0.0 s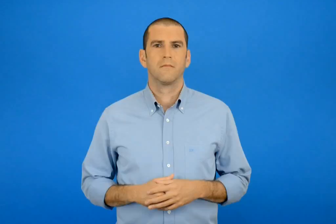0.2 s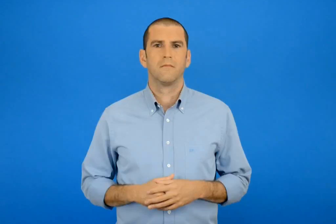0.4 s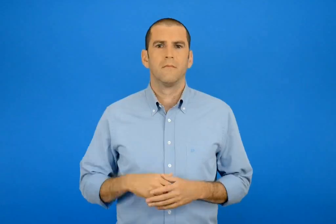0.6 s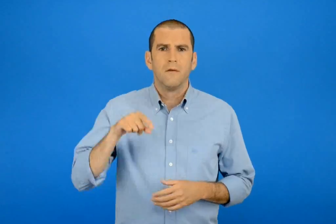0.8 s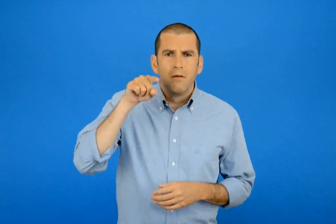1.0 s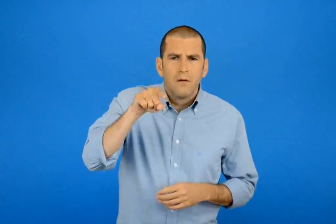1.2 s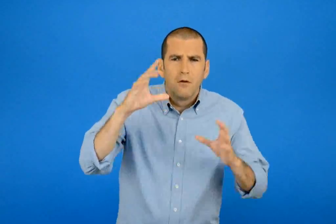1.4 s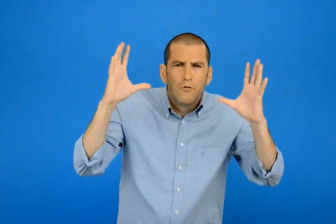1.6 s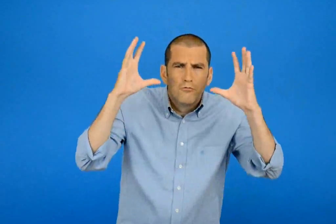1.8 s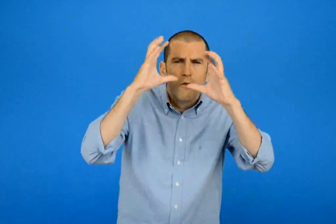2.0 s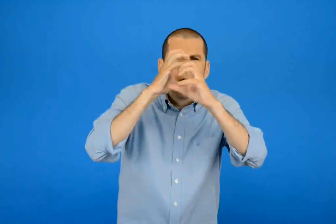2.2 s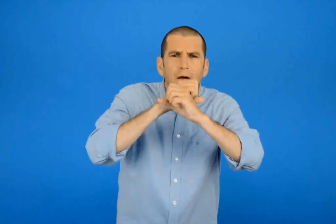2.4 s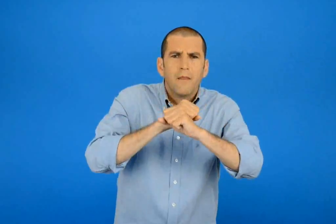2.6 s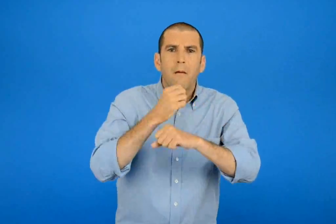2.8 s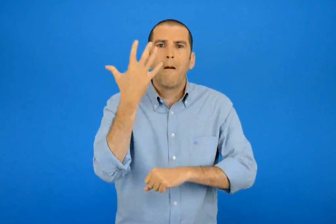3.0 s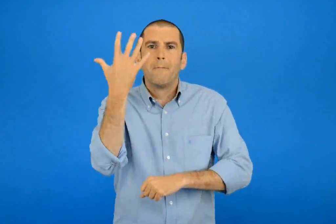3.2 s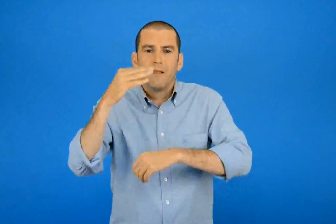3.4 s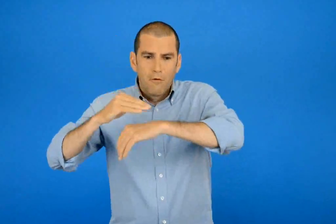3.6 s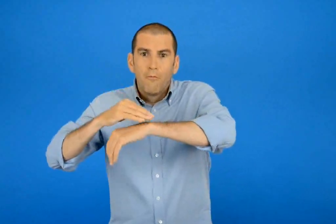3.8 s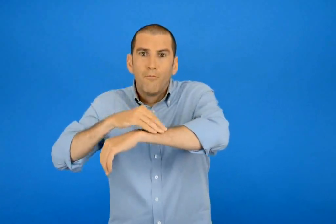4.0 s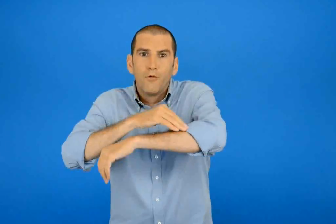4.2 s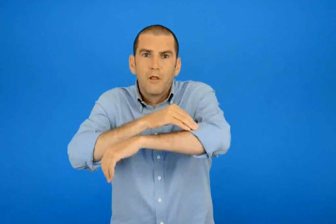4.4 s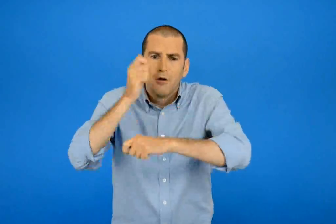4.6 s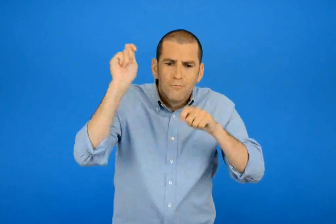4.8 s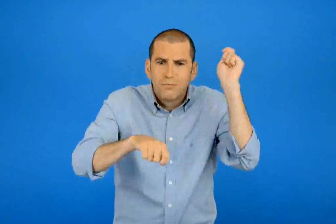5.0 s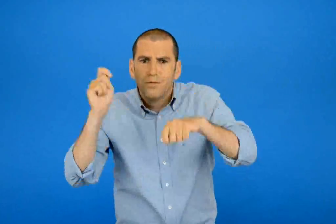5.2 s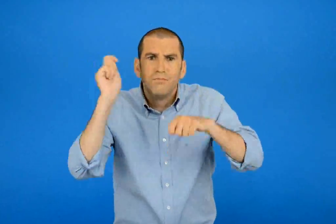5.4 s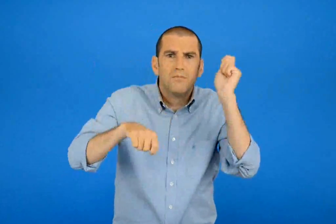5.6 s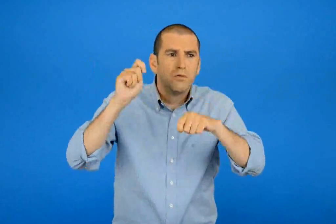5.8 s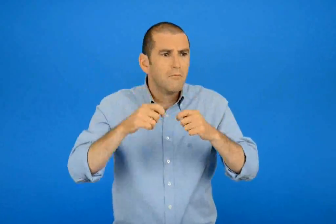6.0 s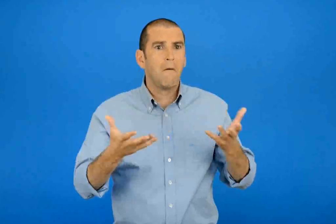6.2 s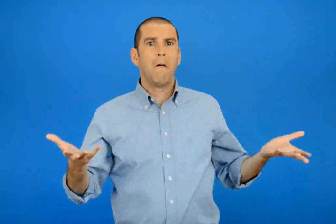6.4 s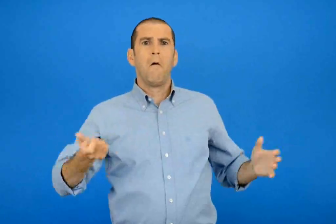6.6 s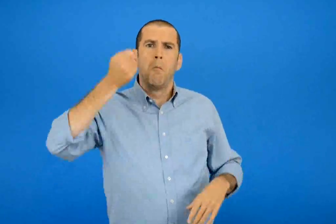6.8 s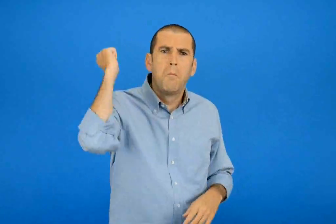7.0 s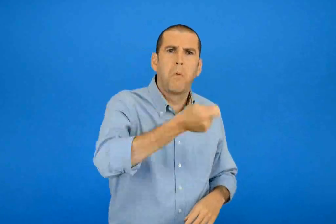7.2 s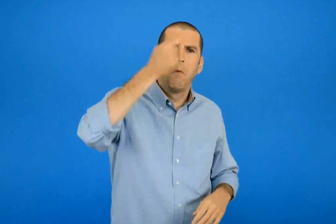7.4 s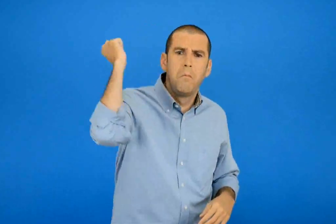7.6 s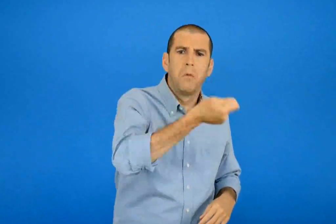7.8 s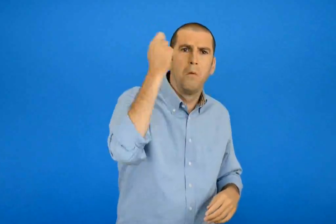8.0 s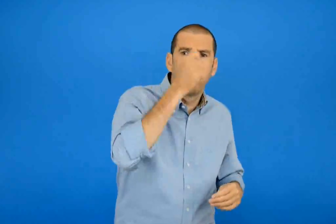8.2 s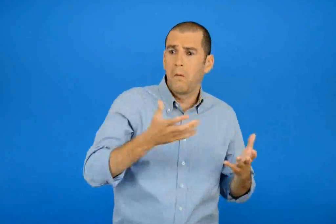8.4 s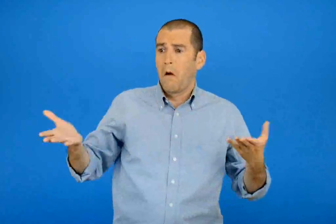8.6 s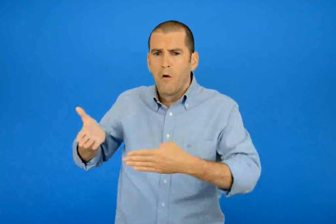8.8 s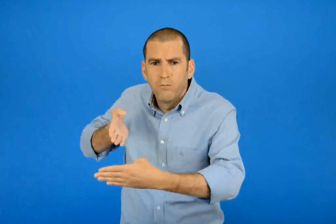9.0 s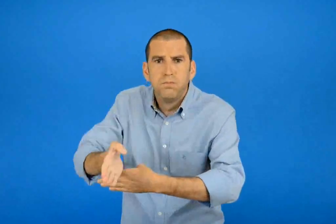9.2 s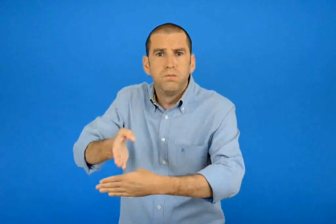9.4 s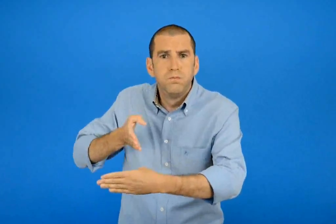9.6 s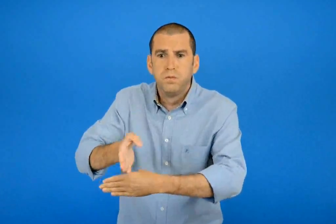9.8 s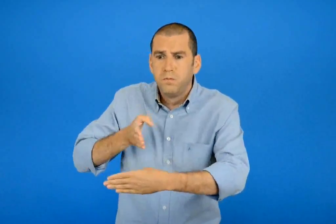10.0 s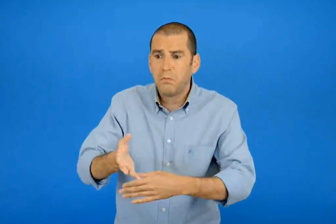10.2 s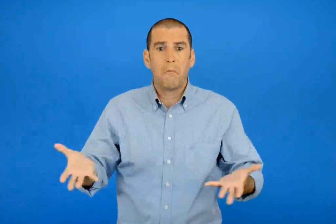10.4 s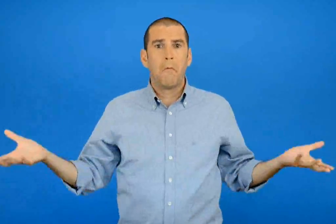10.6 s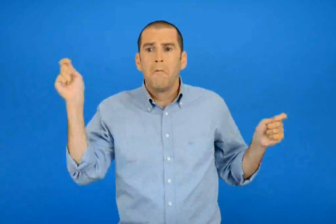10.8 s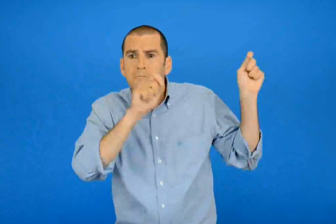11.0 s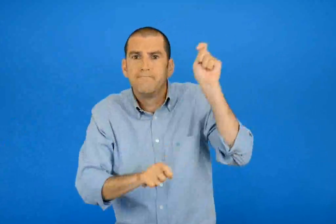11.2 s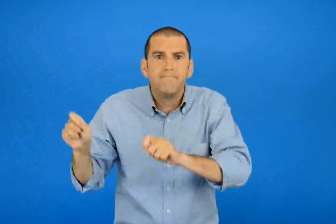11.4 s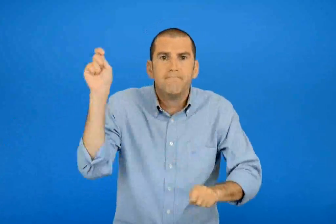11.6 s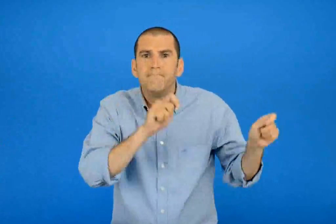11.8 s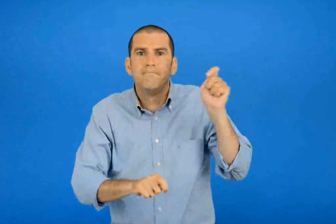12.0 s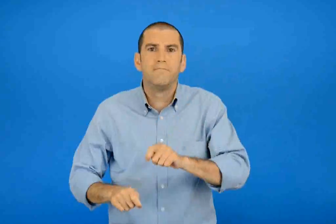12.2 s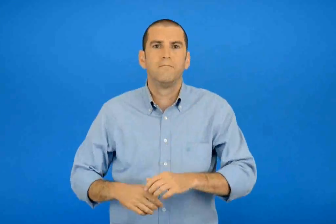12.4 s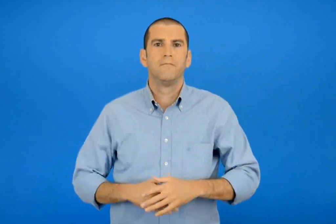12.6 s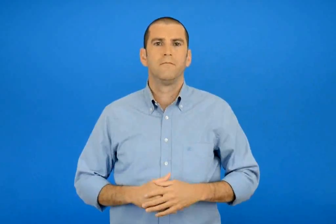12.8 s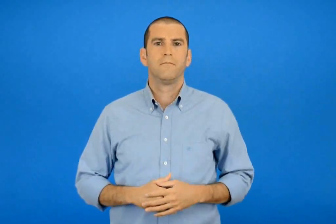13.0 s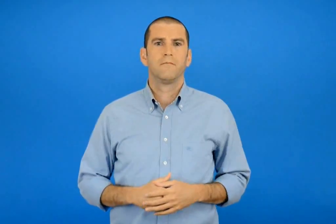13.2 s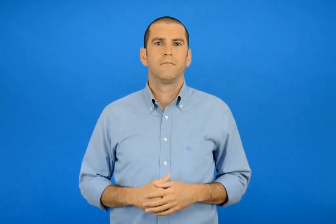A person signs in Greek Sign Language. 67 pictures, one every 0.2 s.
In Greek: στο σκοτάδι μαστορεύουν πέντε ποντικοί τι σκεπαρνιά τι πριονιά τι μαστορική
